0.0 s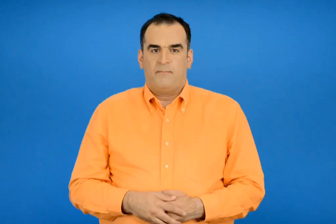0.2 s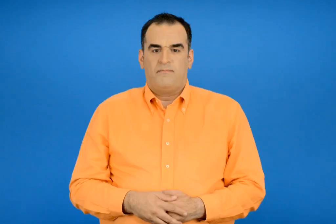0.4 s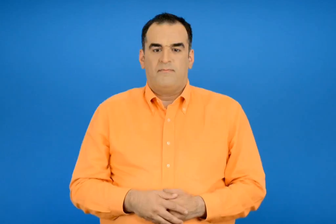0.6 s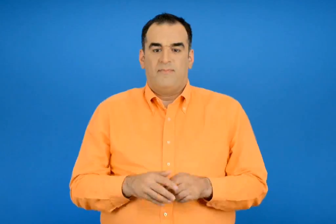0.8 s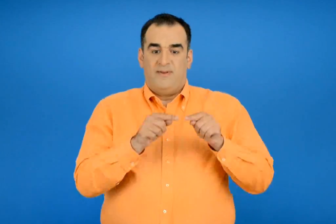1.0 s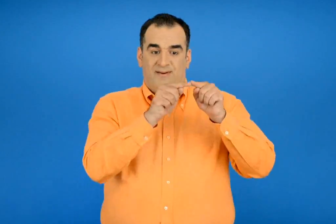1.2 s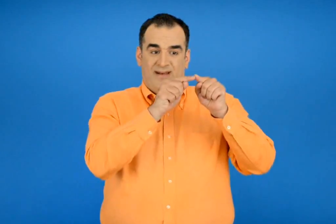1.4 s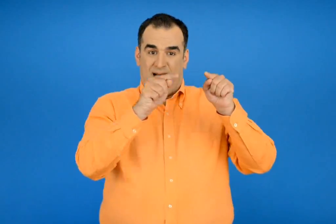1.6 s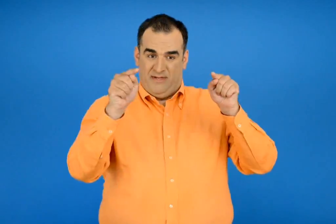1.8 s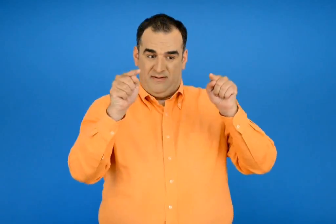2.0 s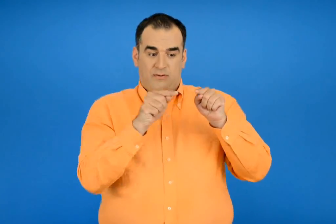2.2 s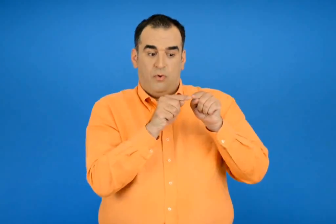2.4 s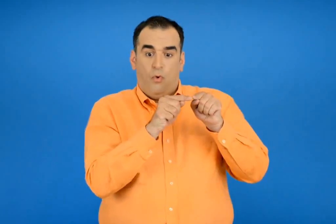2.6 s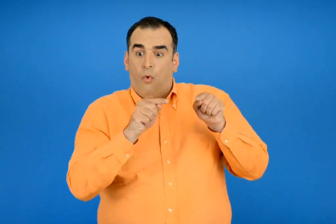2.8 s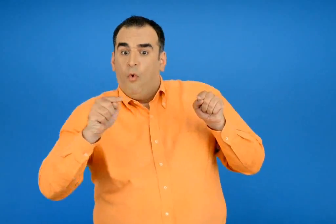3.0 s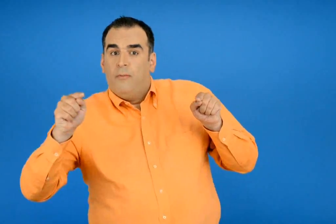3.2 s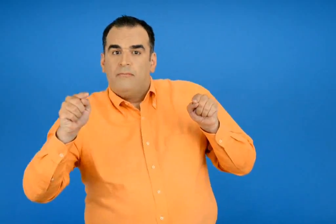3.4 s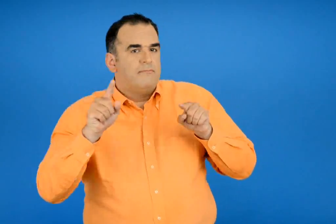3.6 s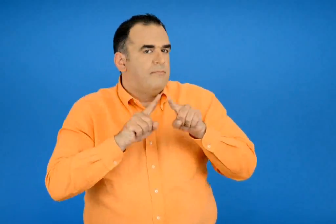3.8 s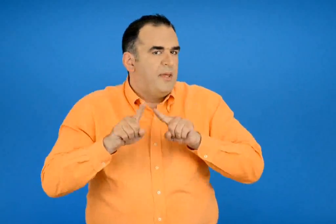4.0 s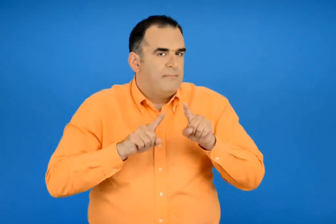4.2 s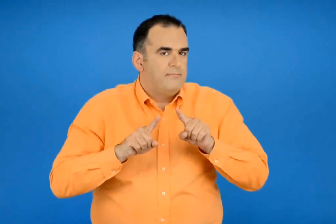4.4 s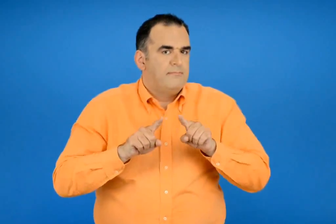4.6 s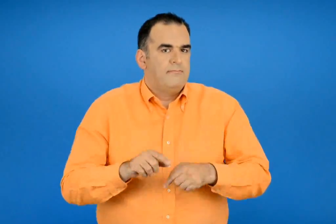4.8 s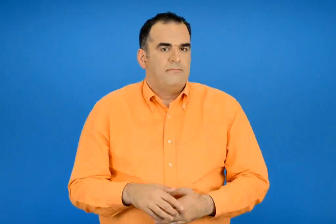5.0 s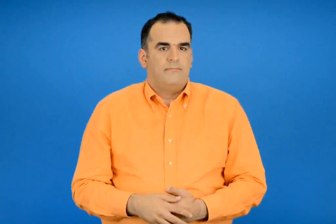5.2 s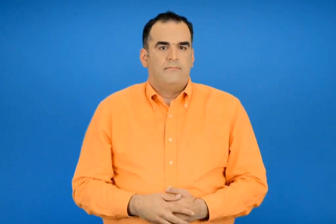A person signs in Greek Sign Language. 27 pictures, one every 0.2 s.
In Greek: ποιά γραμμή είναι πιο μακριά ;
